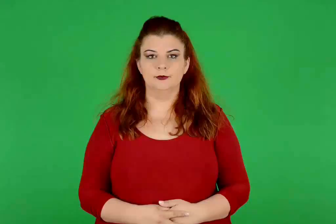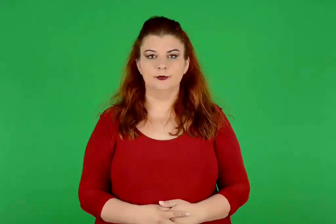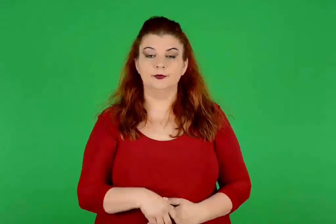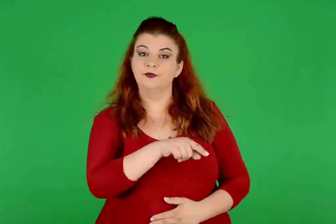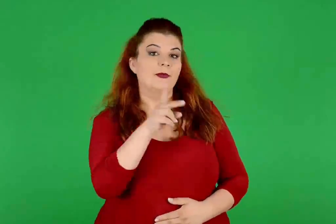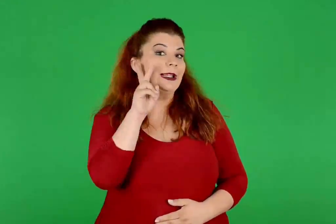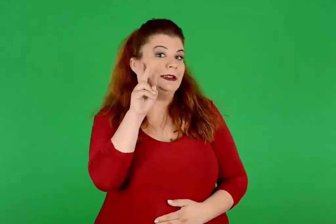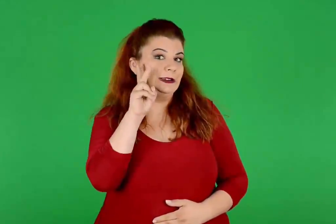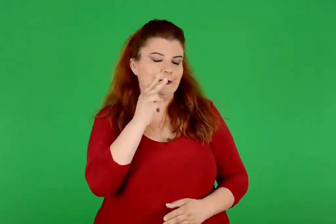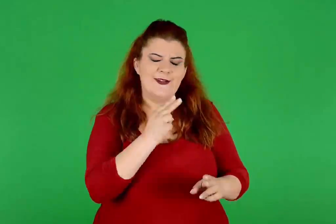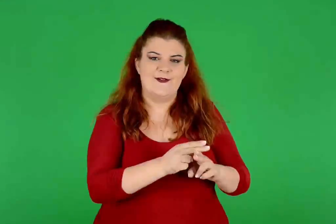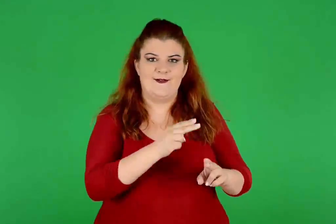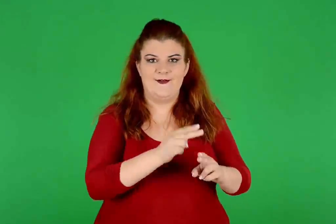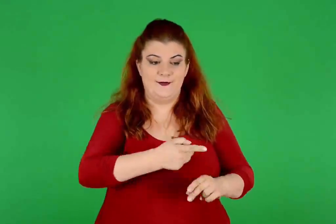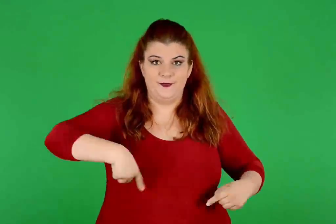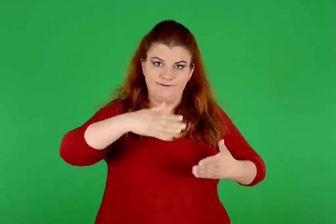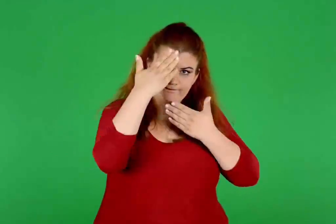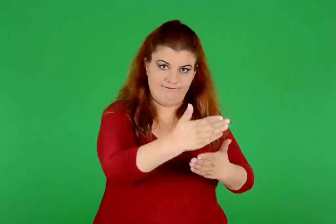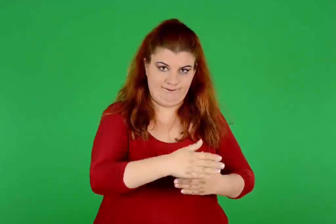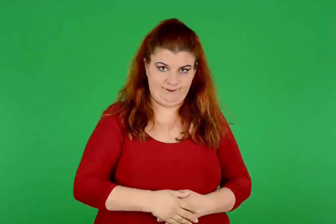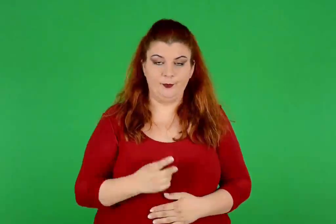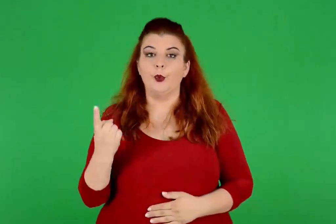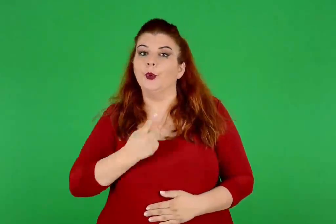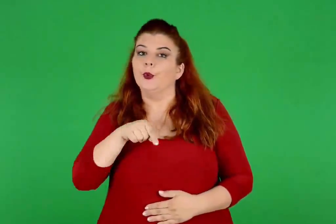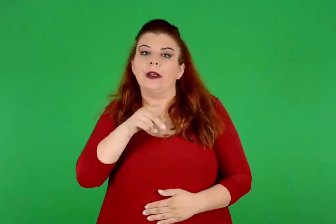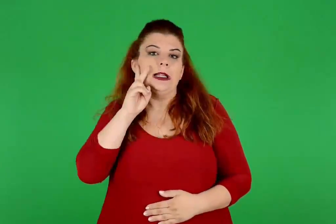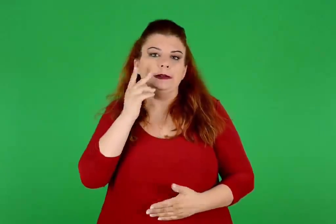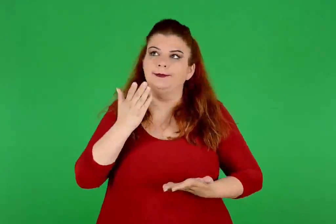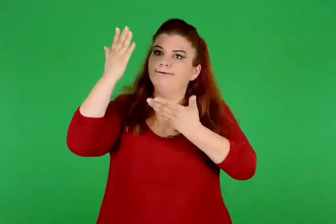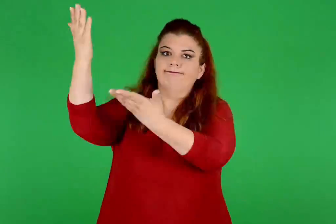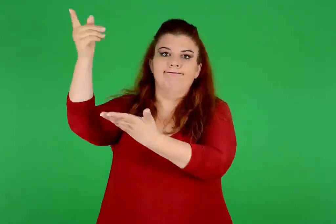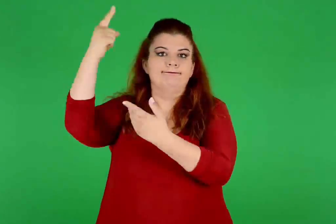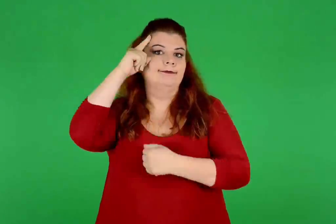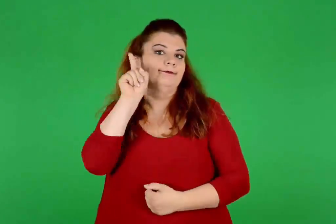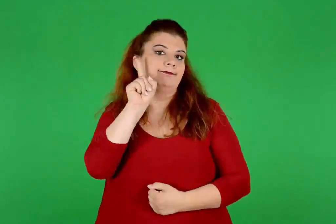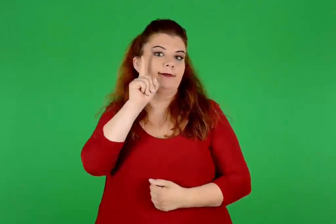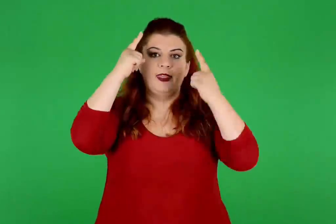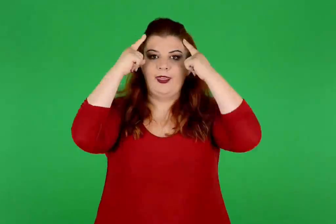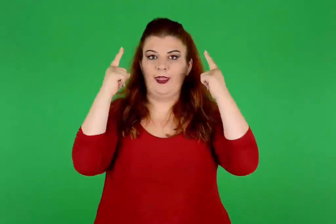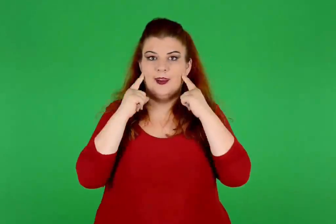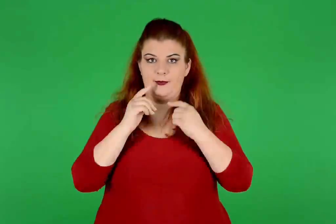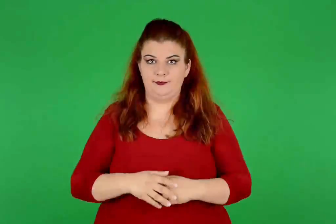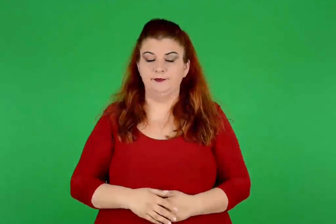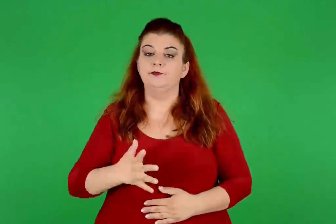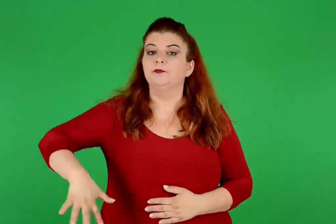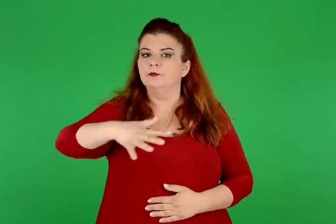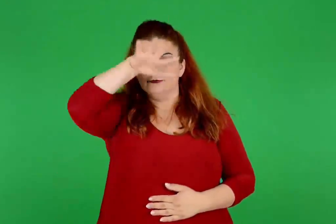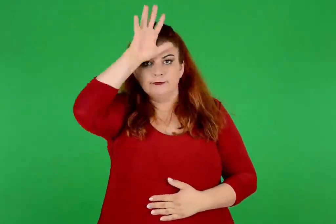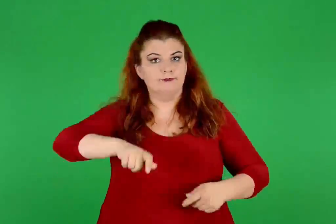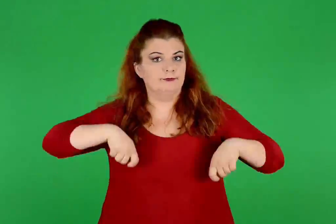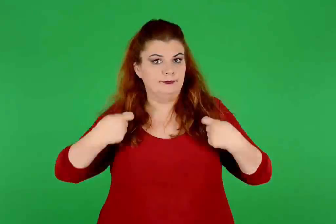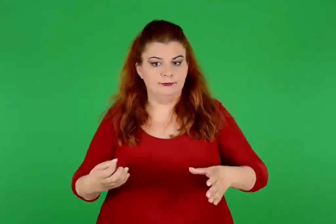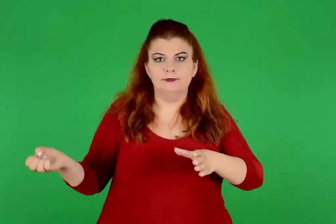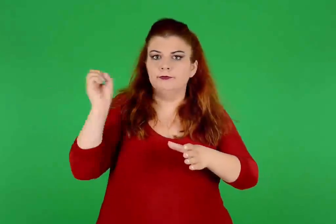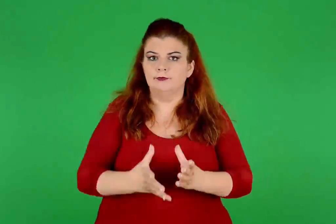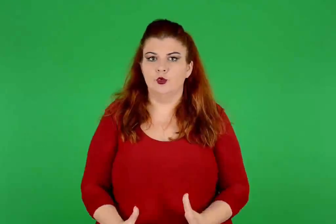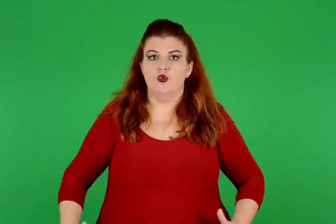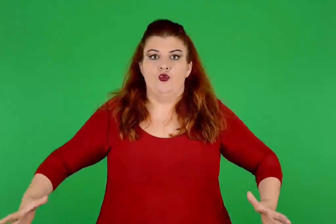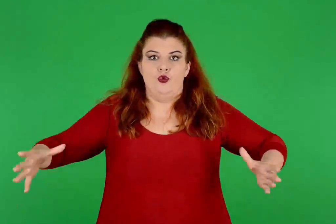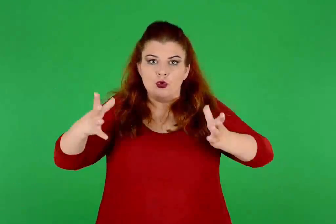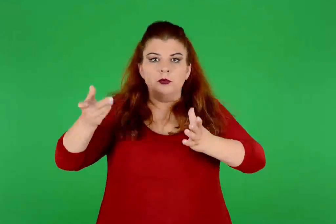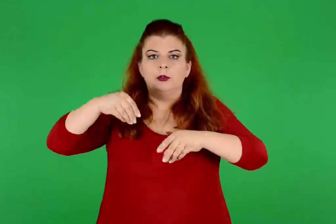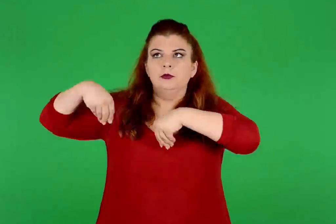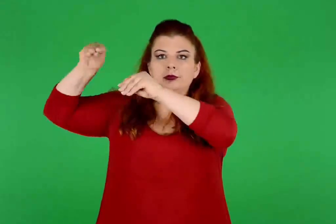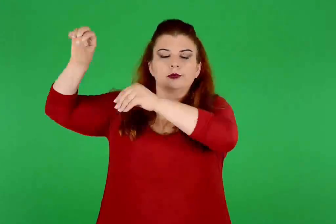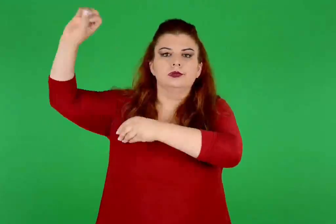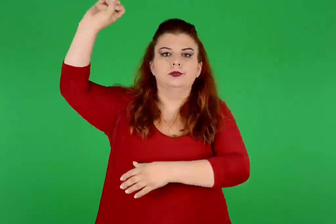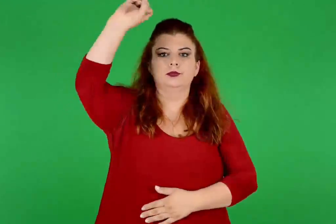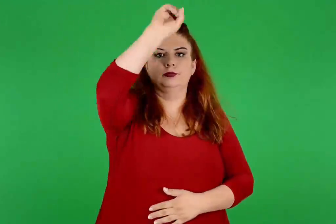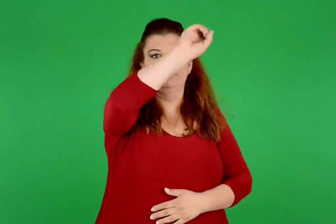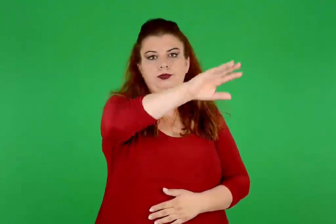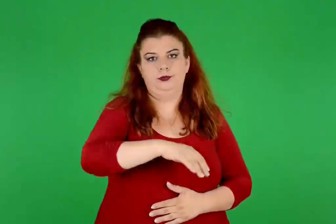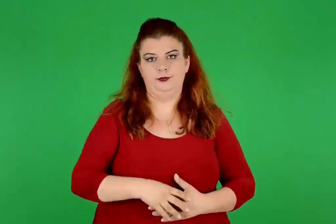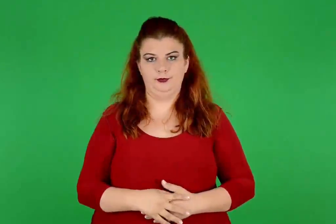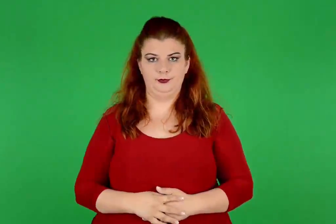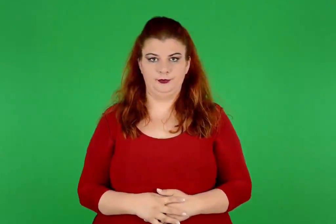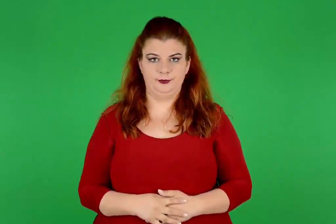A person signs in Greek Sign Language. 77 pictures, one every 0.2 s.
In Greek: το κρασί είναι για μας πολύτιμο υγρό. συχνά το προσφέρουμε στη θεά , τα δε ανάκτορα το εξάγουν σε μεγάλες ποσότητες μέσα σε πιθάρια
